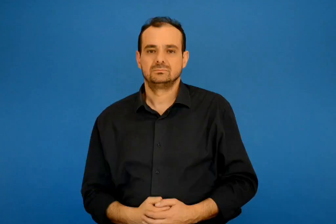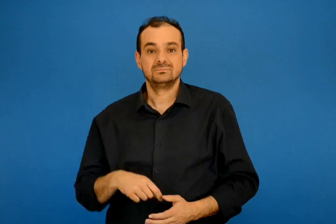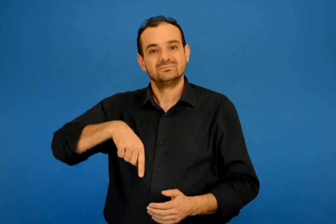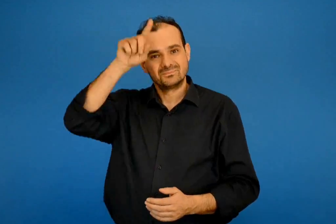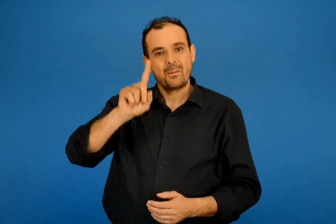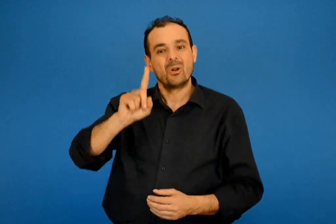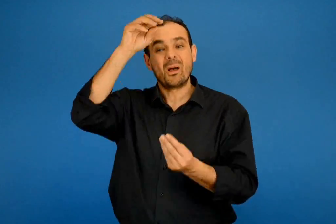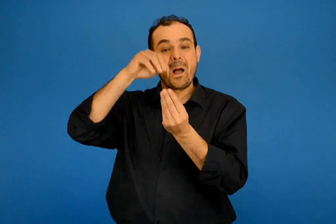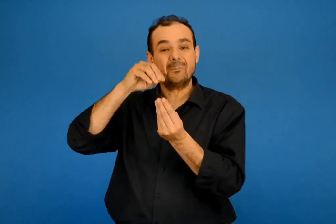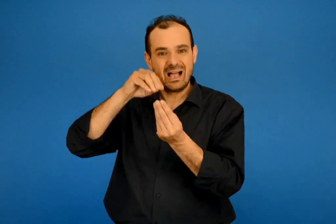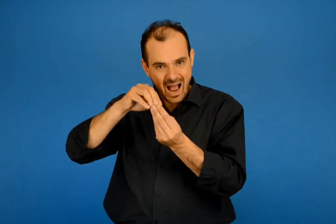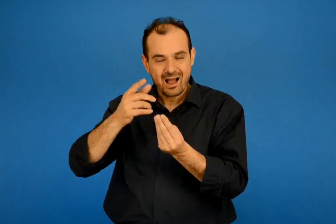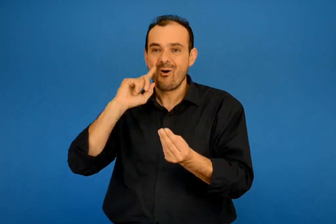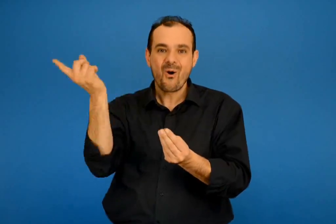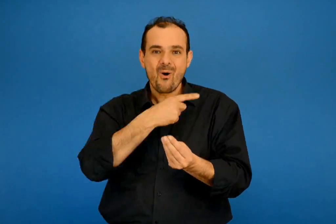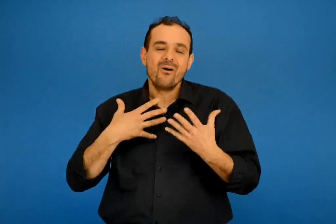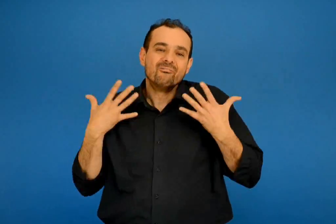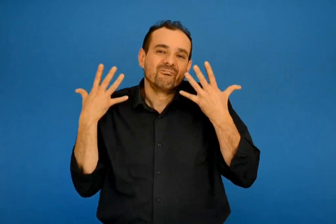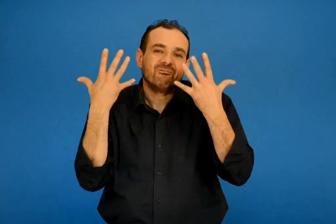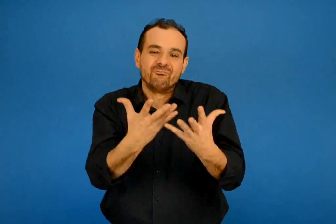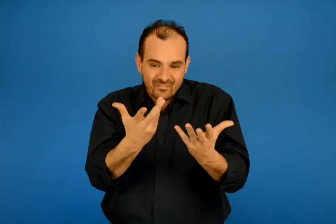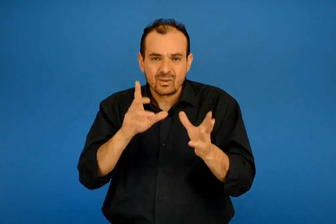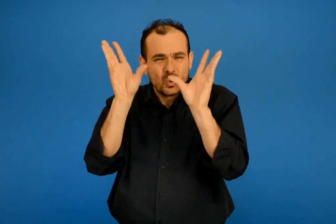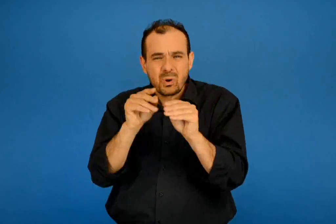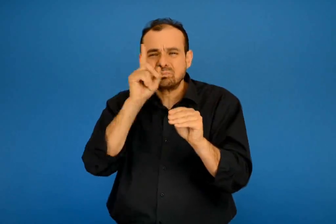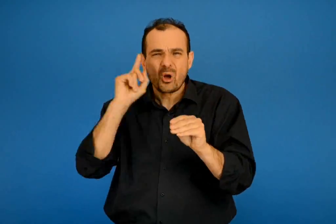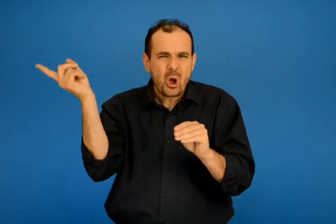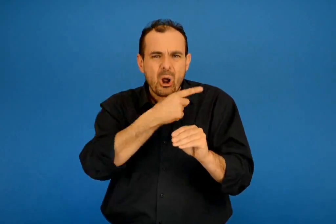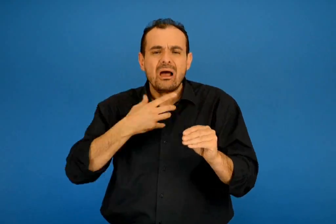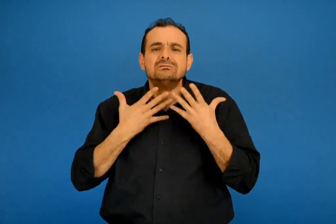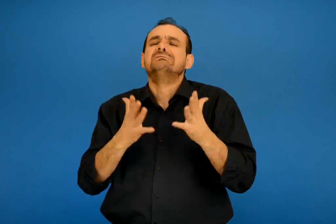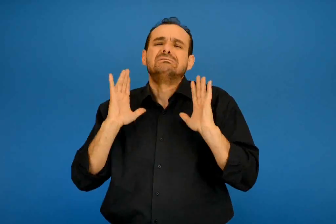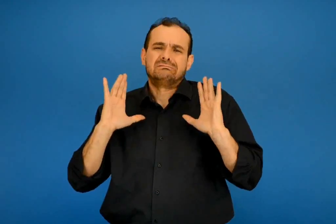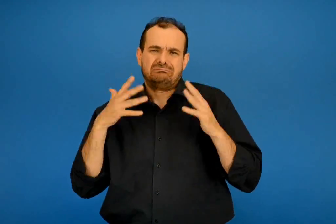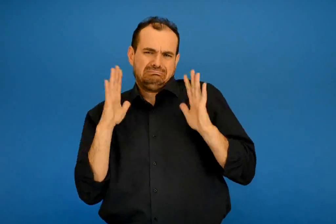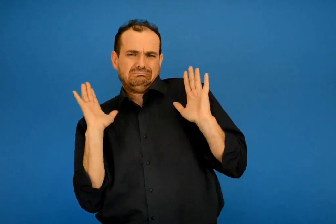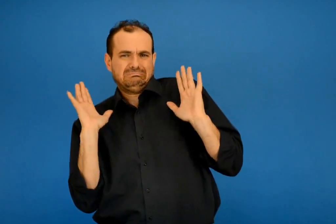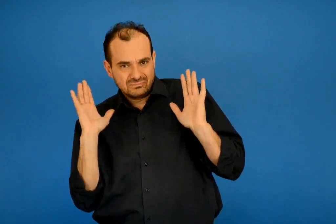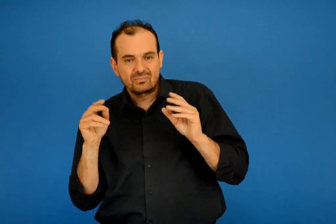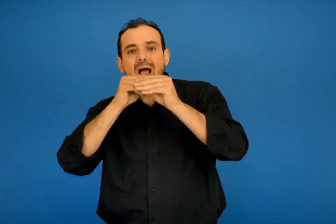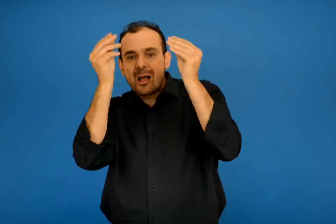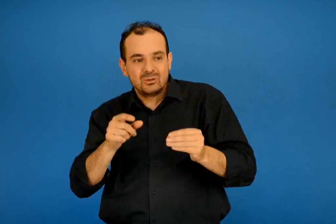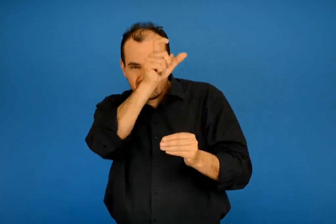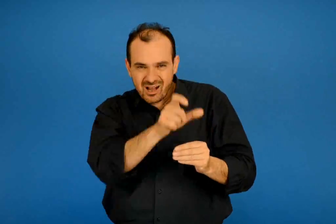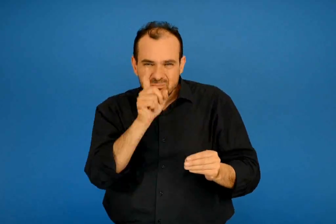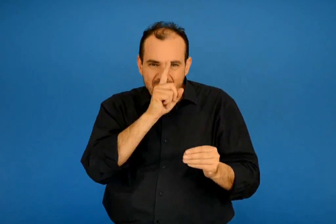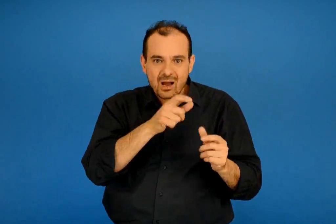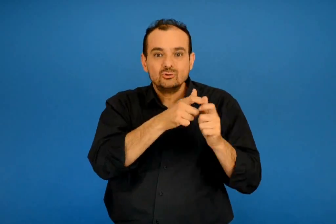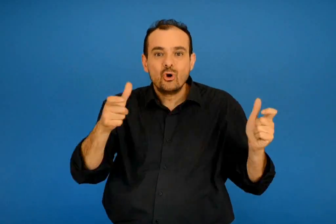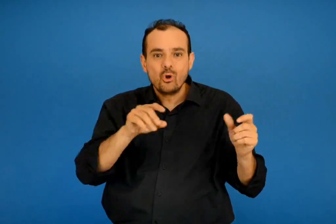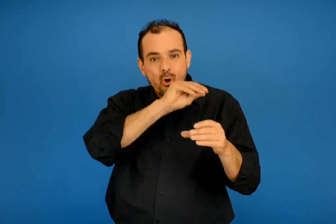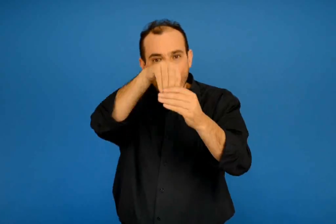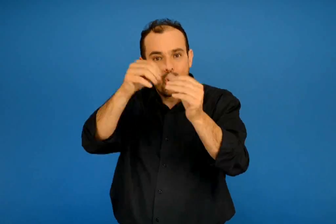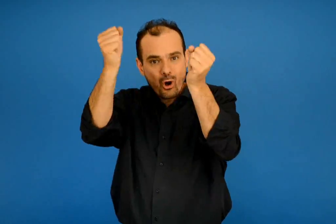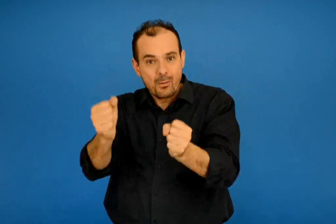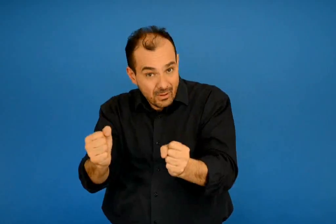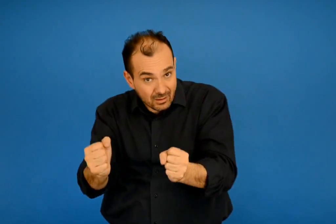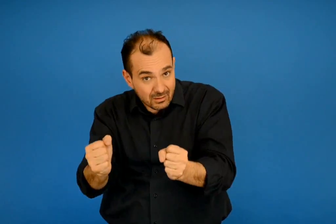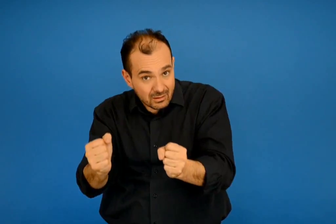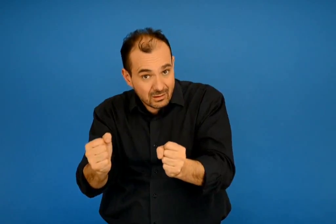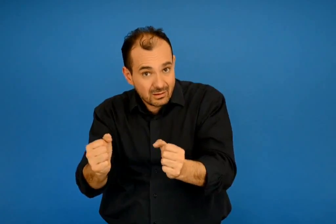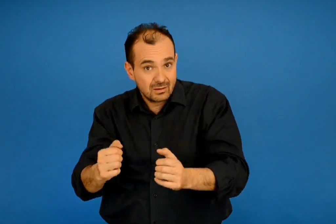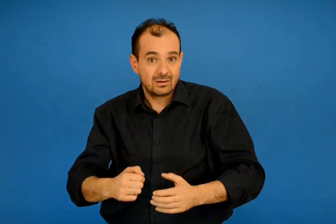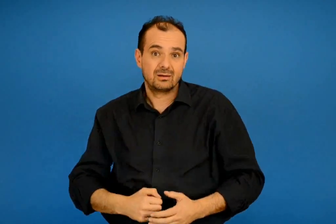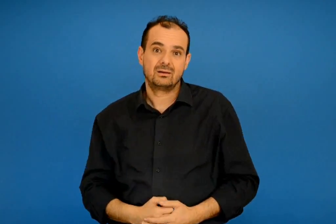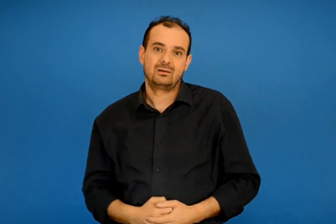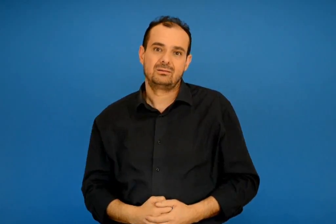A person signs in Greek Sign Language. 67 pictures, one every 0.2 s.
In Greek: ήταν πρωταπριλιά για αυτό το αγάπησαν γιατί τα ψέματα κάνεις δεν τα συμπαθεί τελικά έμεινε το ψέμα στο σχολείο ;
